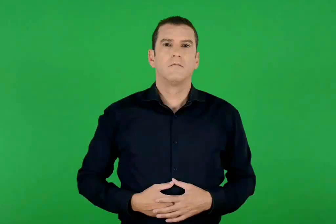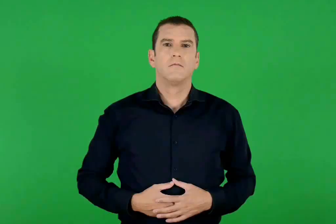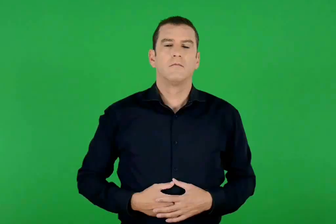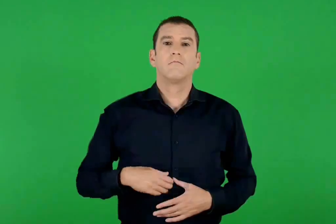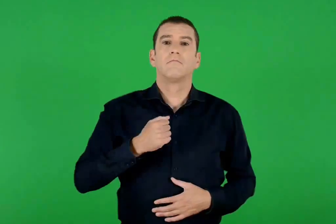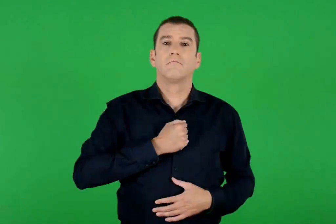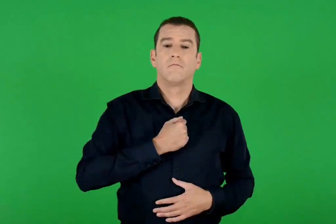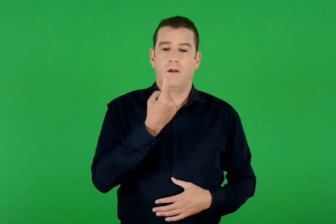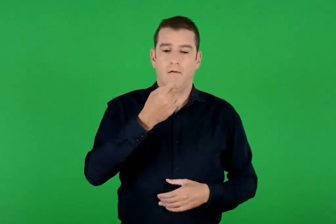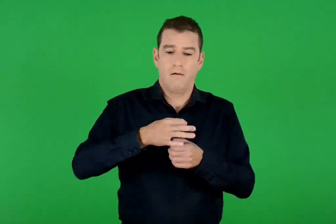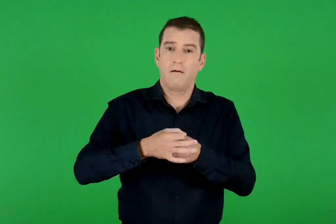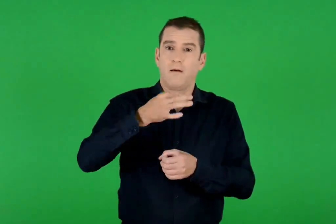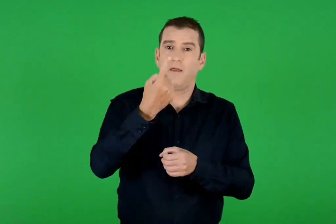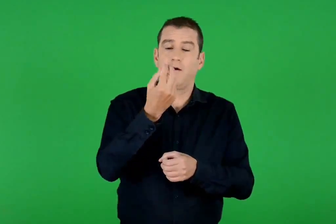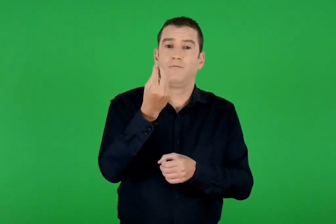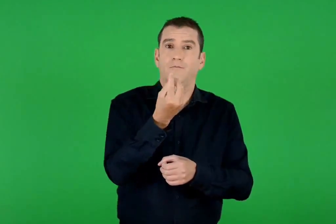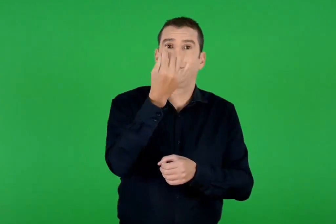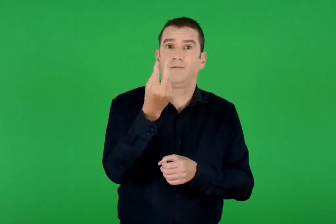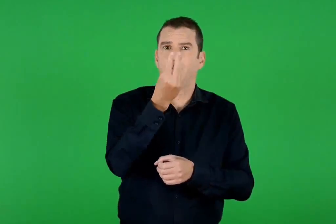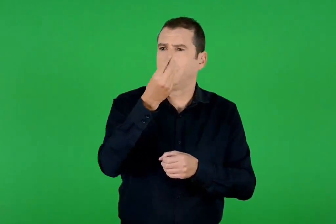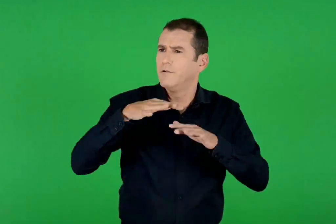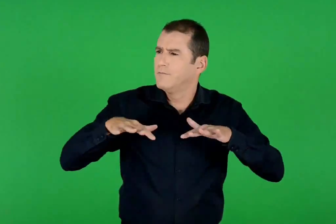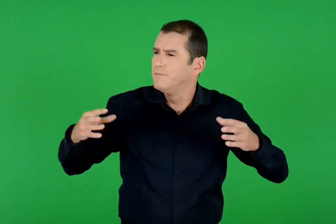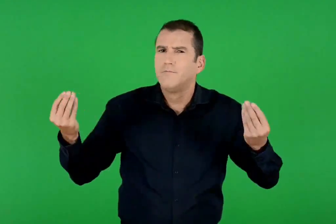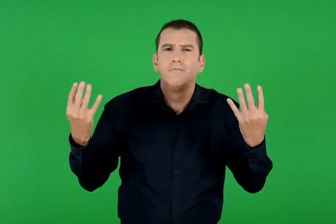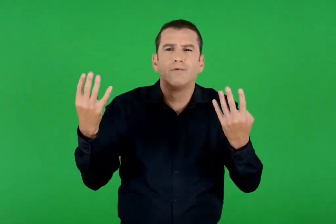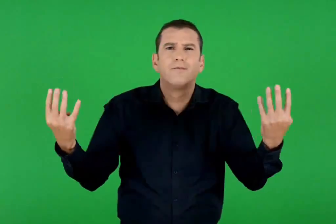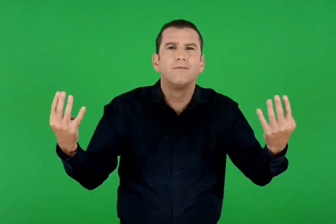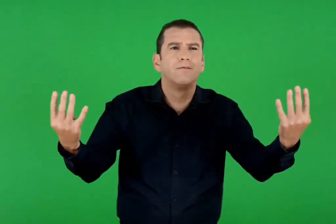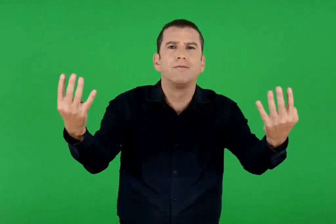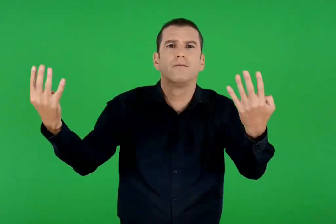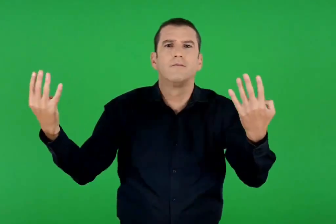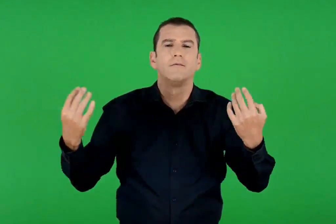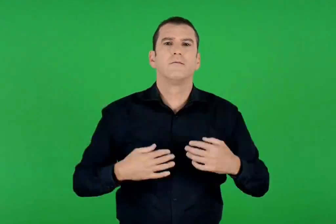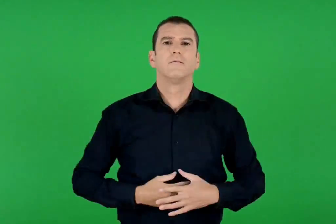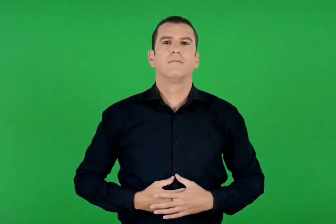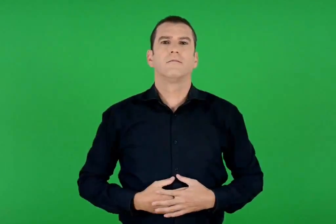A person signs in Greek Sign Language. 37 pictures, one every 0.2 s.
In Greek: η λαμπάδα μου καίει μες στα μύρια αγιοκέρια
